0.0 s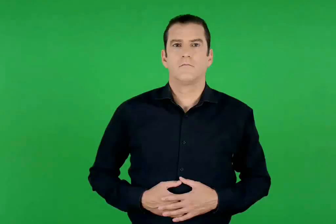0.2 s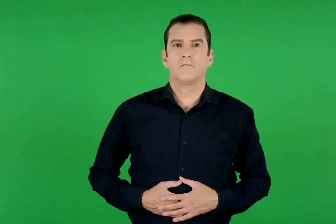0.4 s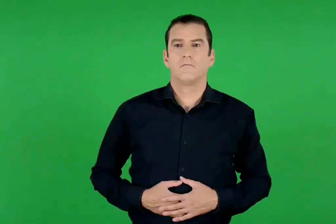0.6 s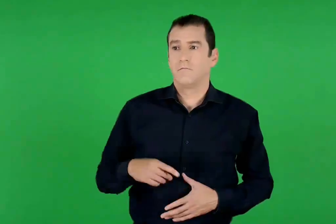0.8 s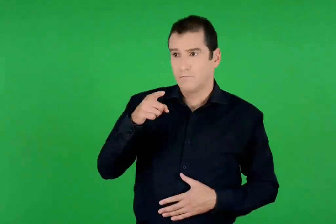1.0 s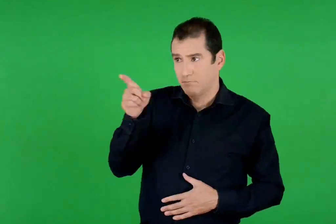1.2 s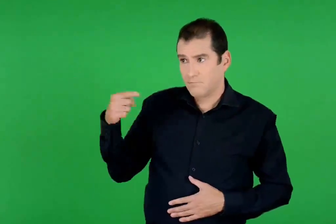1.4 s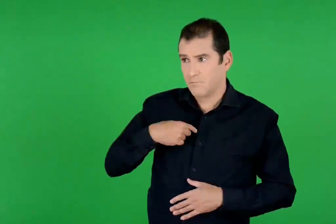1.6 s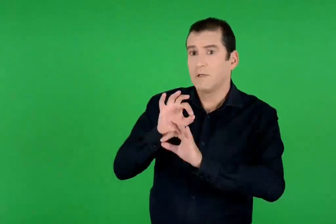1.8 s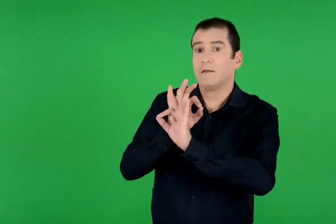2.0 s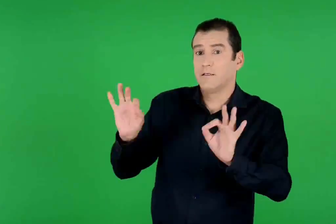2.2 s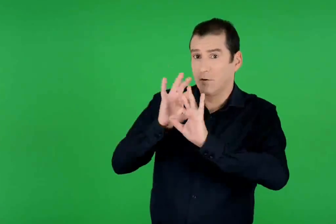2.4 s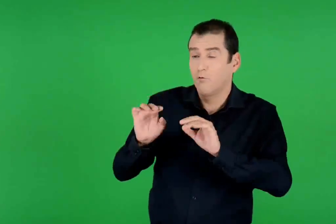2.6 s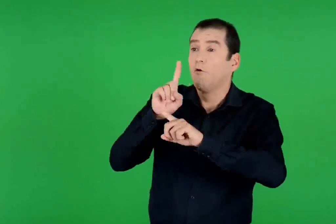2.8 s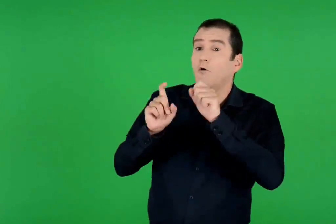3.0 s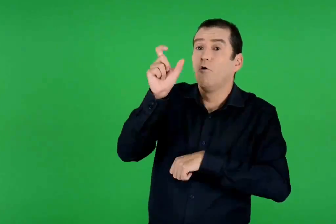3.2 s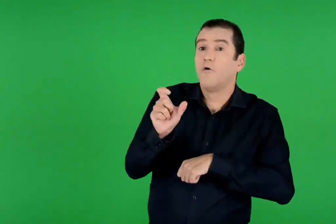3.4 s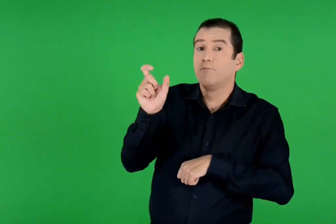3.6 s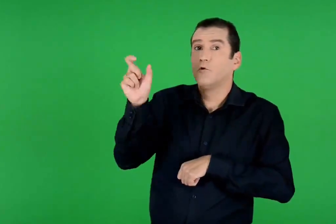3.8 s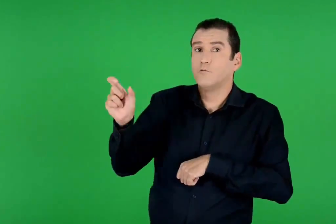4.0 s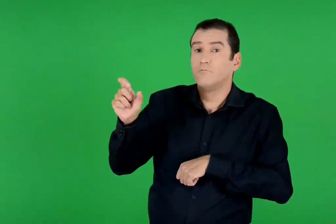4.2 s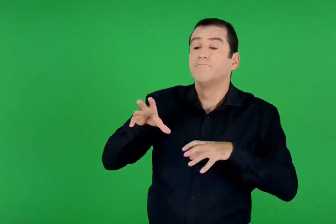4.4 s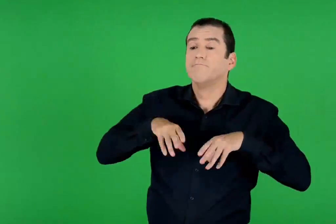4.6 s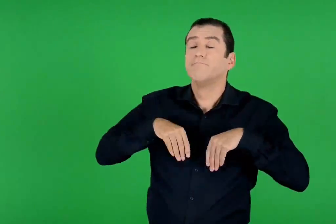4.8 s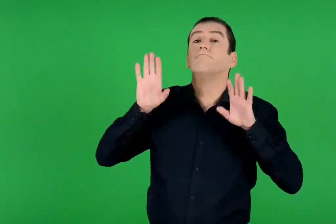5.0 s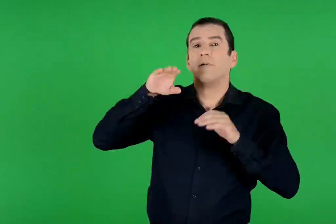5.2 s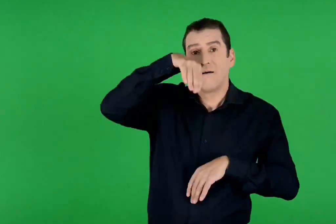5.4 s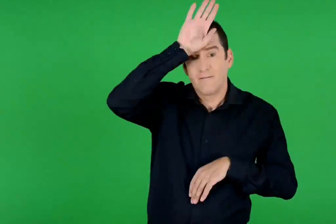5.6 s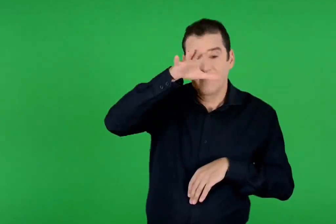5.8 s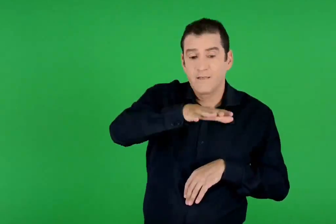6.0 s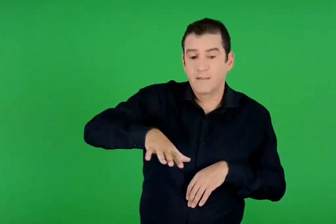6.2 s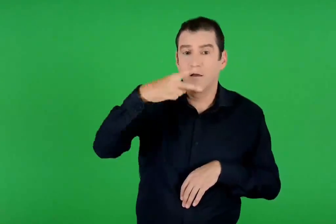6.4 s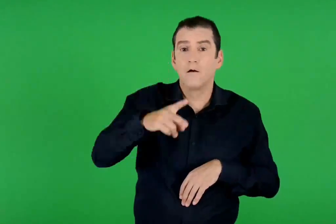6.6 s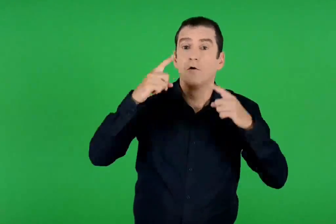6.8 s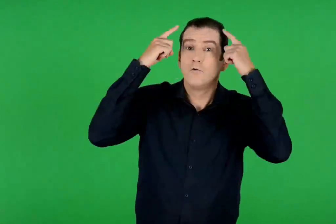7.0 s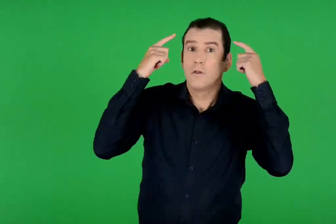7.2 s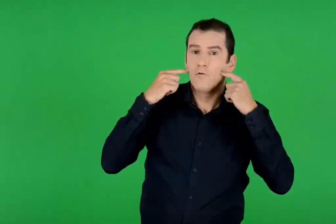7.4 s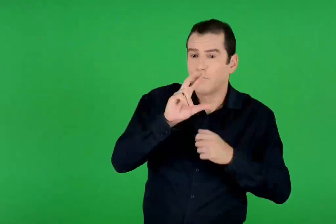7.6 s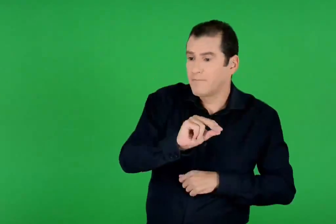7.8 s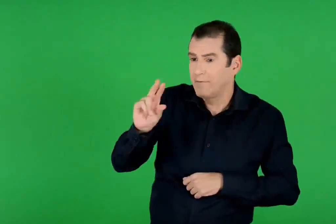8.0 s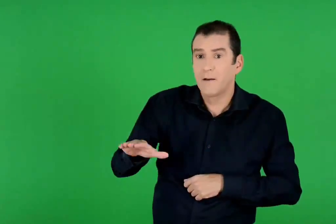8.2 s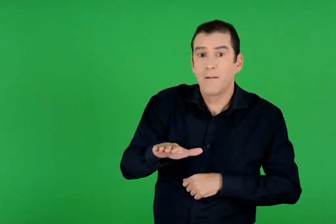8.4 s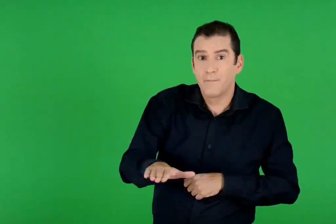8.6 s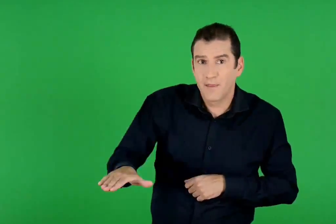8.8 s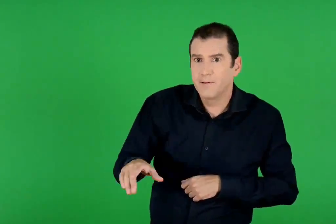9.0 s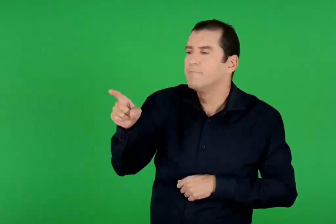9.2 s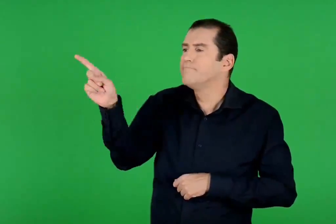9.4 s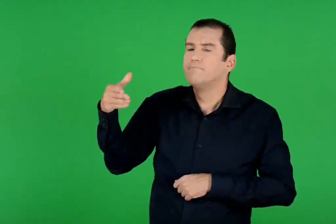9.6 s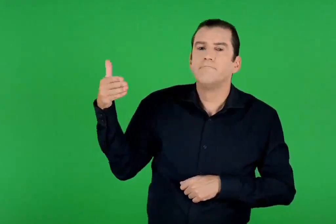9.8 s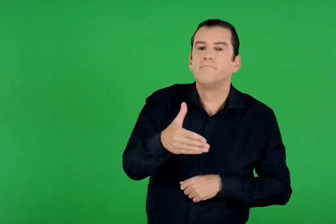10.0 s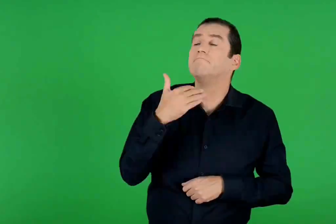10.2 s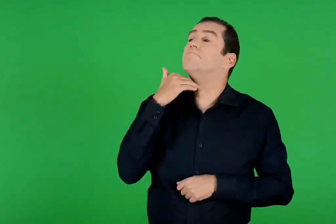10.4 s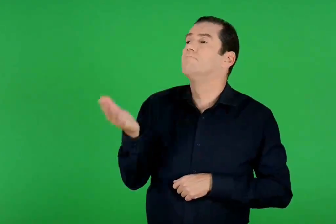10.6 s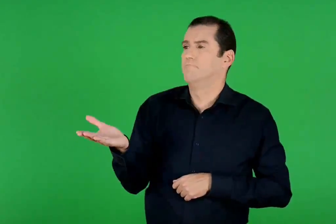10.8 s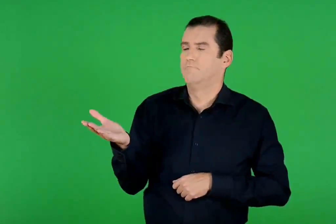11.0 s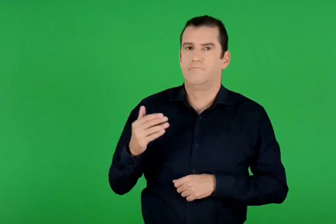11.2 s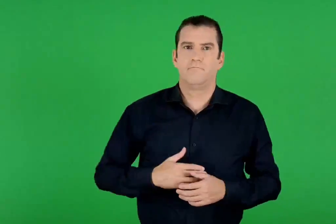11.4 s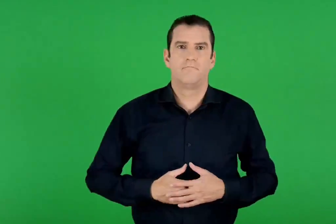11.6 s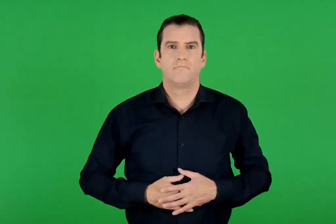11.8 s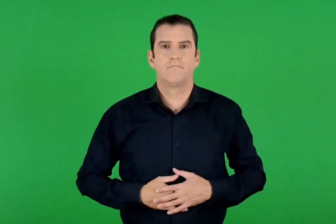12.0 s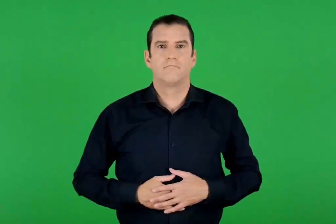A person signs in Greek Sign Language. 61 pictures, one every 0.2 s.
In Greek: σας βεβαιώνω πως όποιος δεν δεχτεί τη βασιλεία του θεού σαν παιδί , δεν θα μπει σε αυτήν
